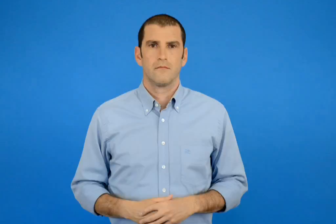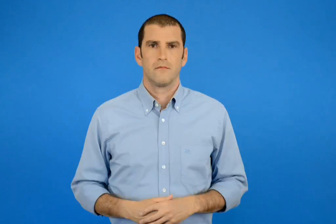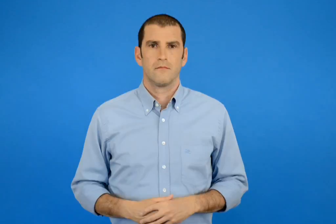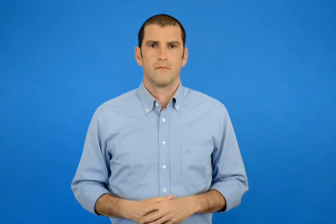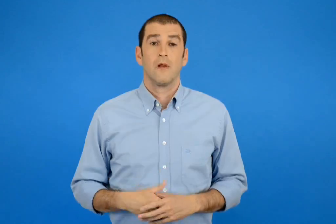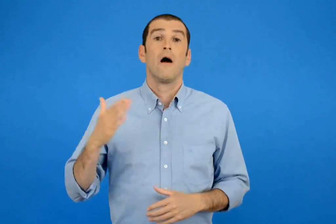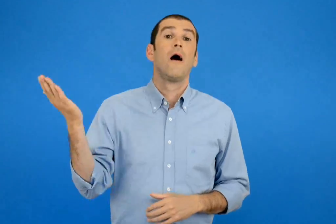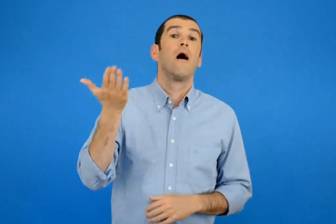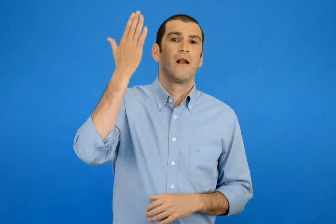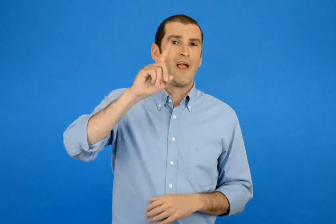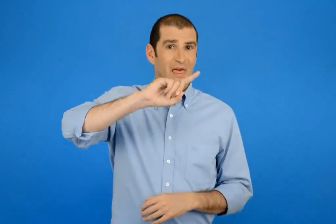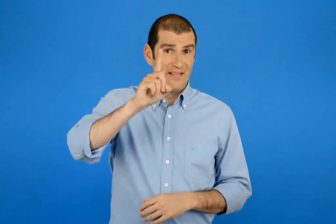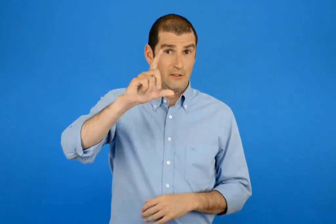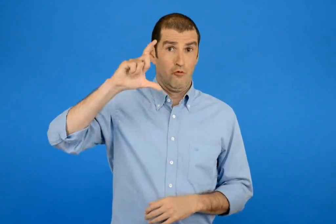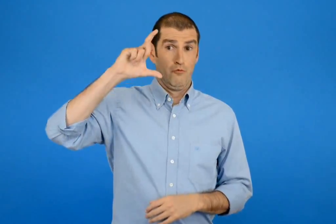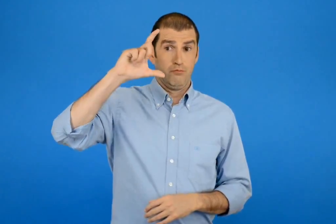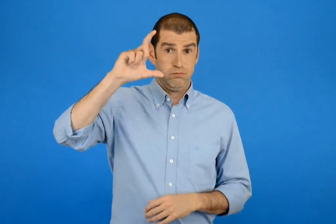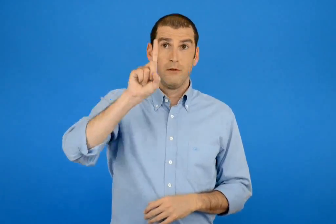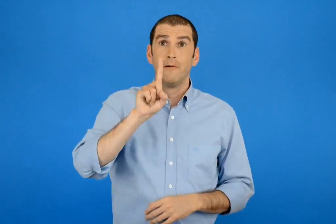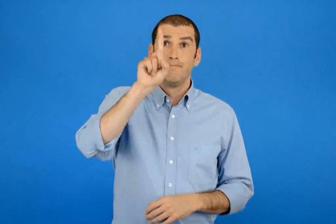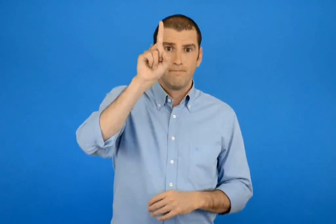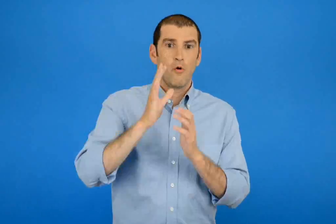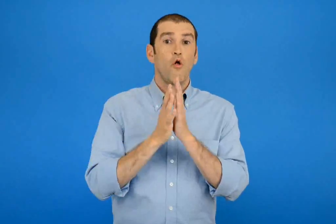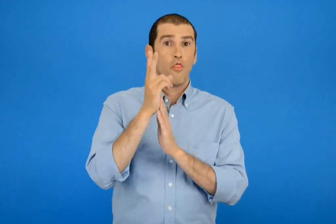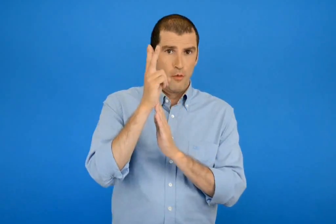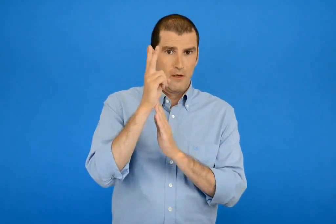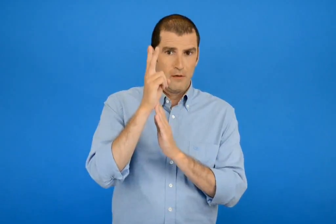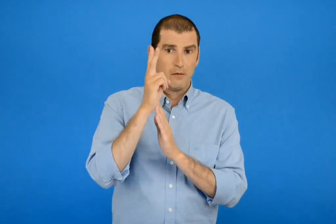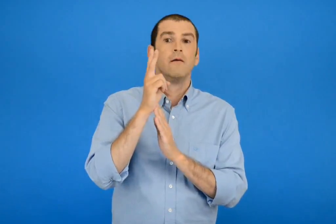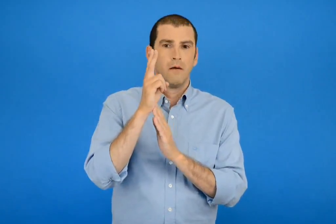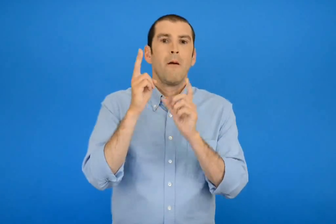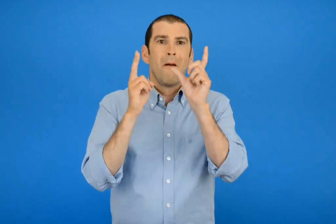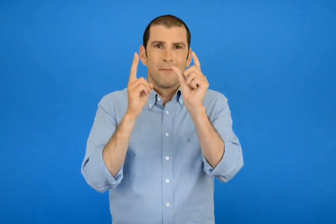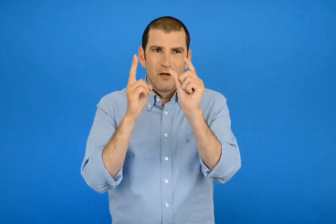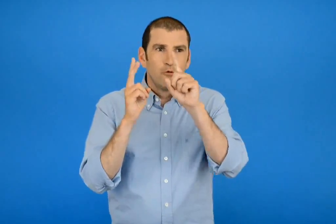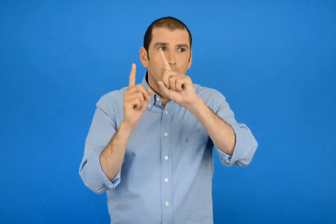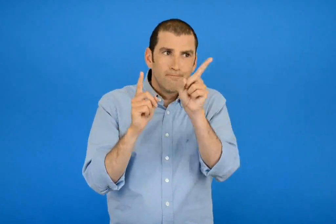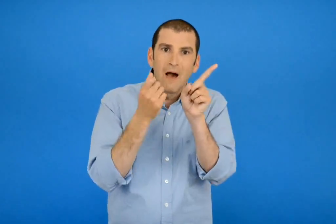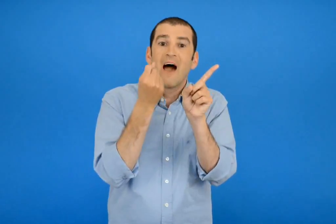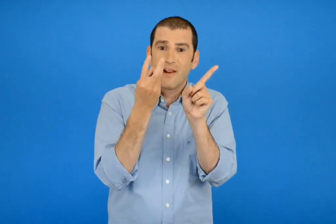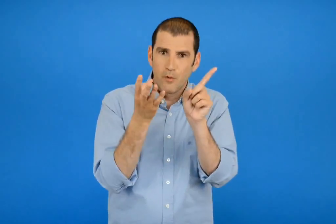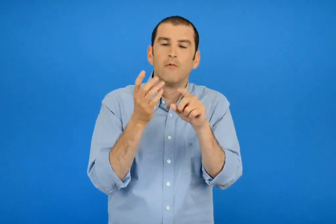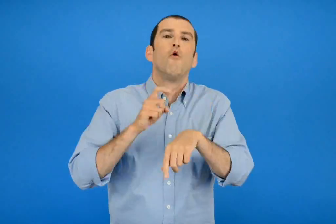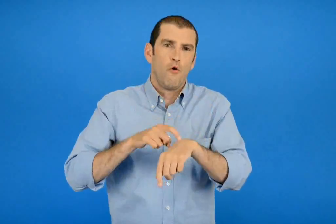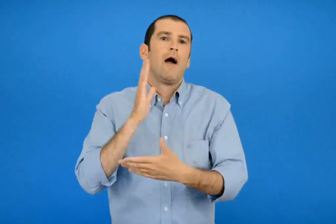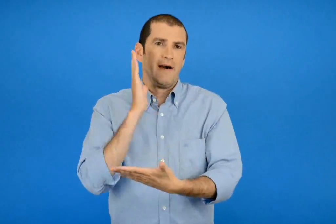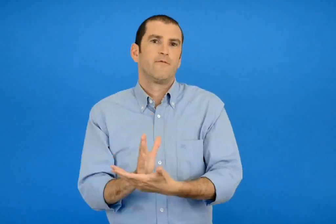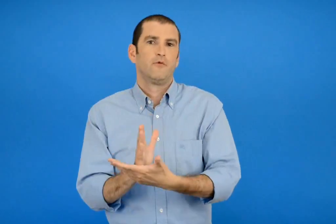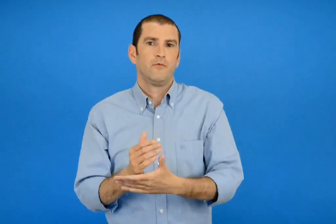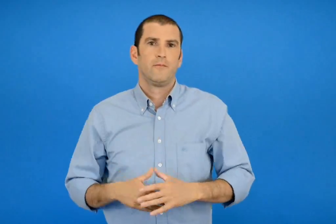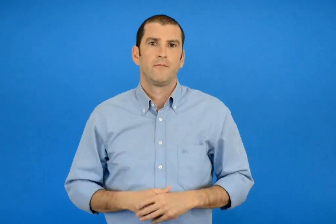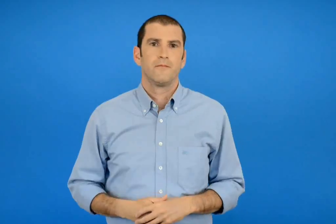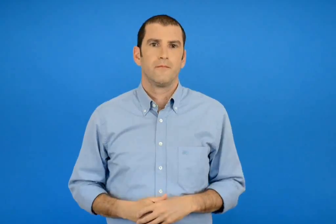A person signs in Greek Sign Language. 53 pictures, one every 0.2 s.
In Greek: όταν ο μεγάλος δείκτης δείχνει το 12 τότε ο μικρός δείκτης δείχνει τι ωρά είναι ακριβώς
